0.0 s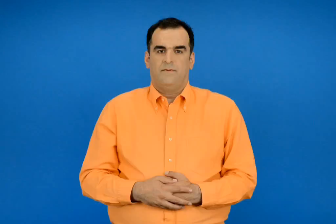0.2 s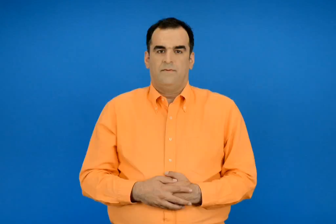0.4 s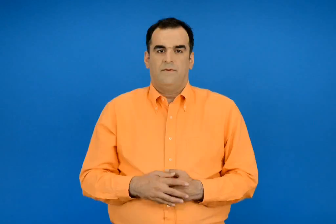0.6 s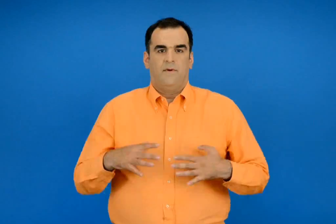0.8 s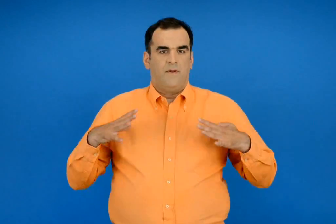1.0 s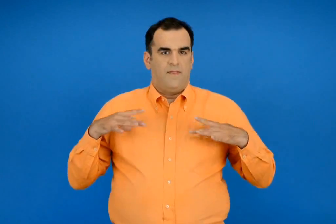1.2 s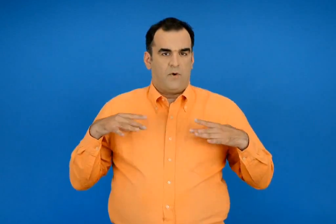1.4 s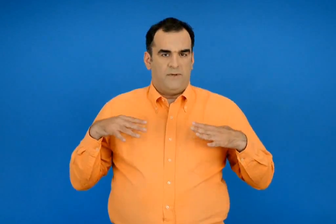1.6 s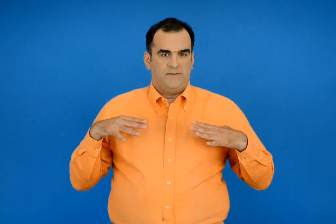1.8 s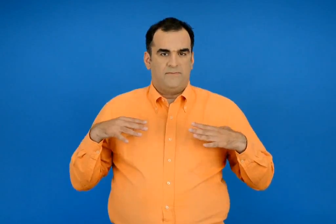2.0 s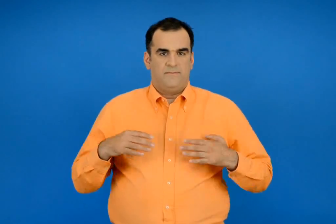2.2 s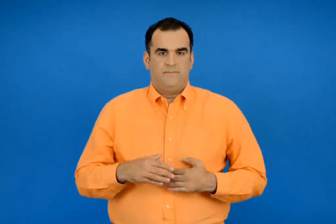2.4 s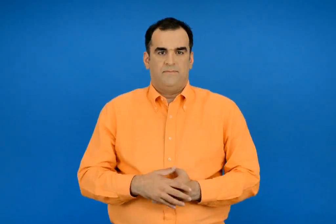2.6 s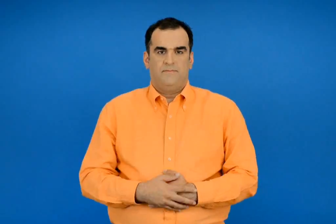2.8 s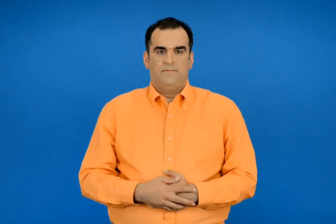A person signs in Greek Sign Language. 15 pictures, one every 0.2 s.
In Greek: διακοπές
